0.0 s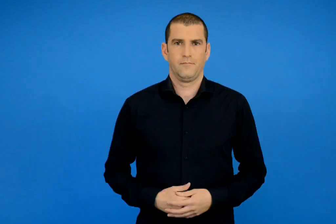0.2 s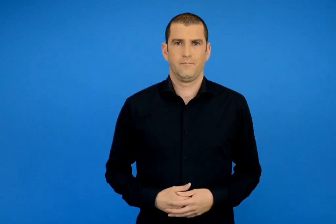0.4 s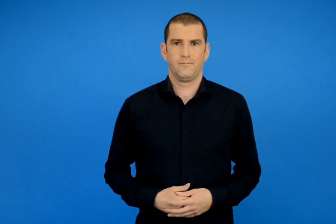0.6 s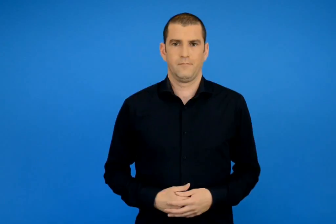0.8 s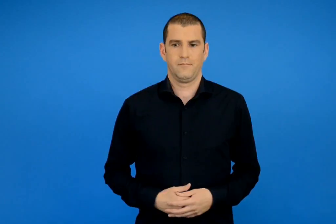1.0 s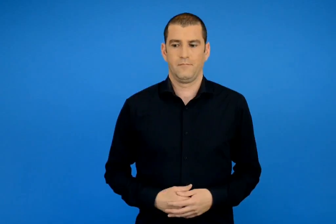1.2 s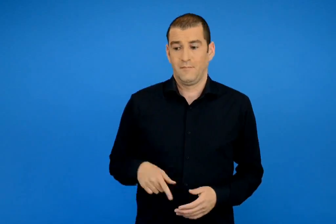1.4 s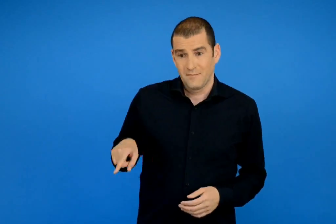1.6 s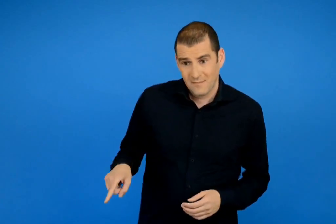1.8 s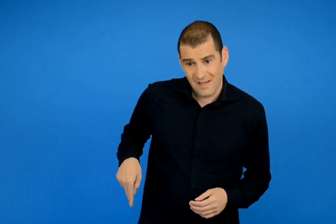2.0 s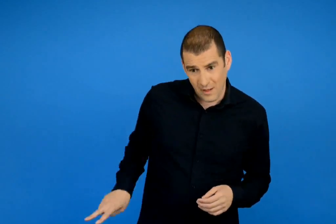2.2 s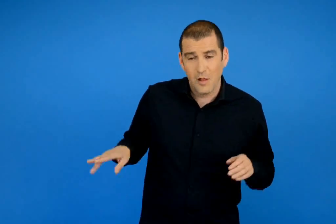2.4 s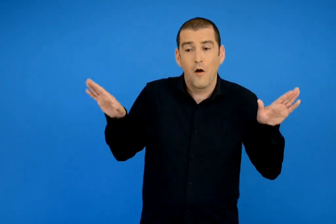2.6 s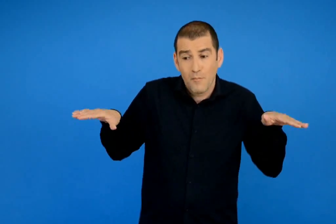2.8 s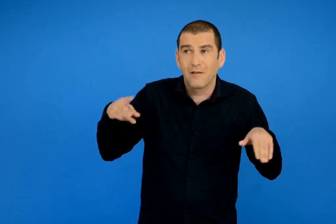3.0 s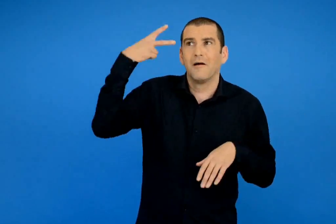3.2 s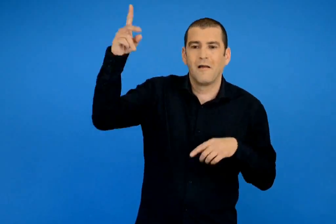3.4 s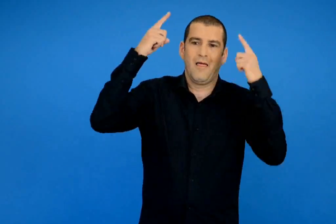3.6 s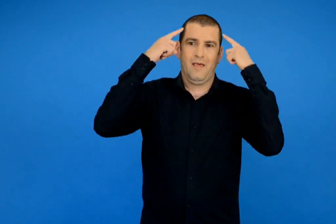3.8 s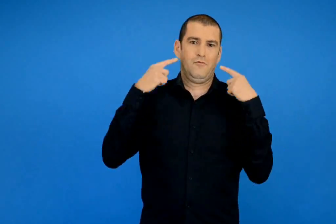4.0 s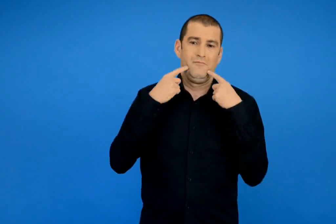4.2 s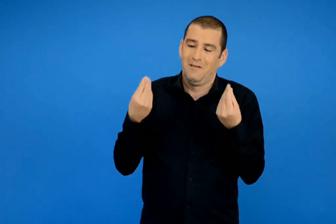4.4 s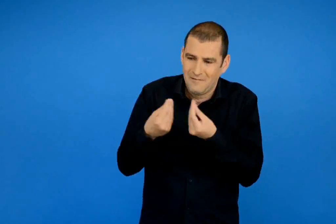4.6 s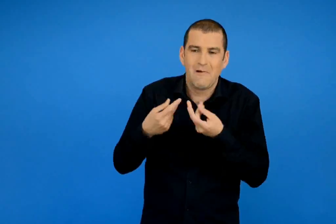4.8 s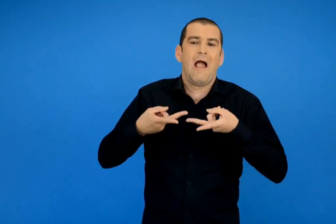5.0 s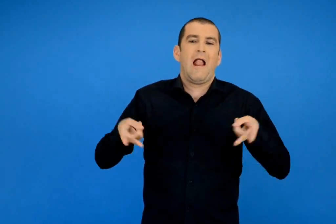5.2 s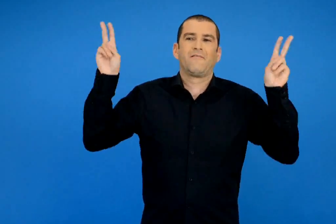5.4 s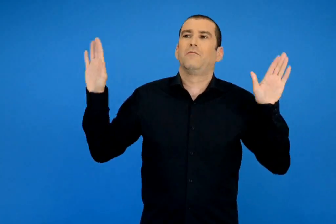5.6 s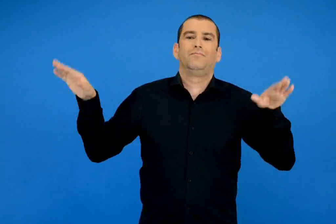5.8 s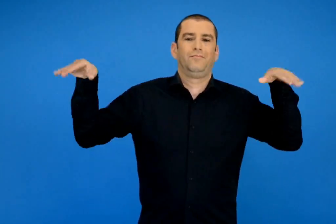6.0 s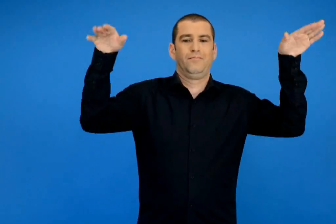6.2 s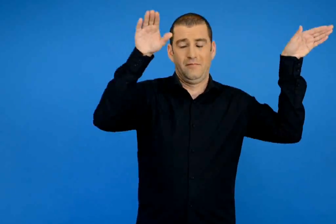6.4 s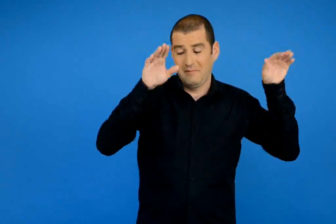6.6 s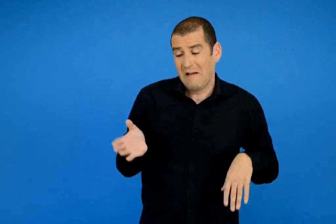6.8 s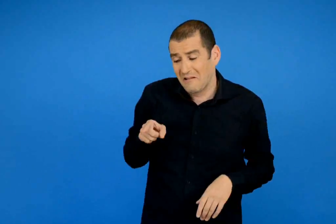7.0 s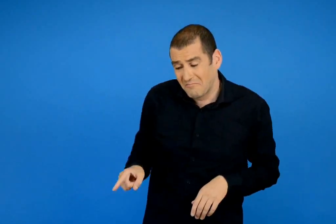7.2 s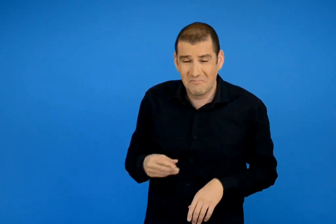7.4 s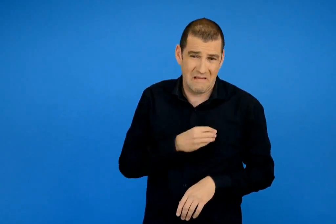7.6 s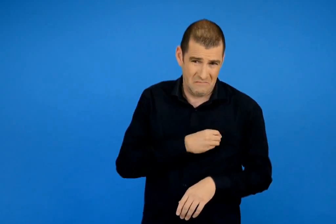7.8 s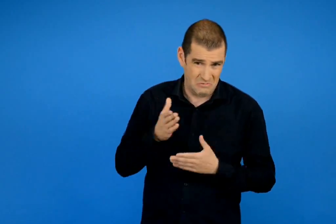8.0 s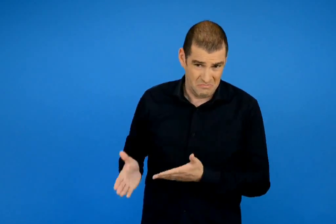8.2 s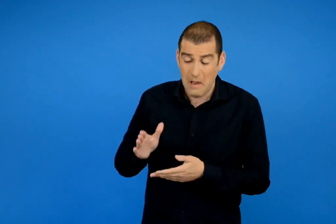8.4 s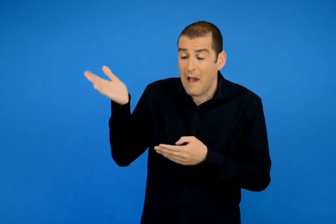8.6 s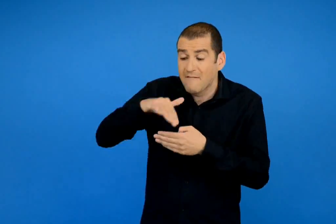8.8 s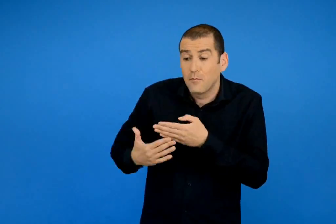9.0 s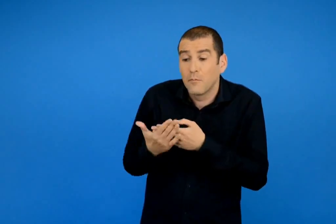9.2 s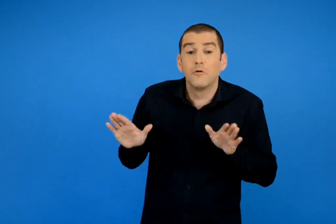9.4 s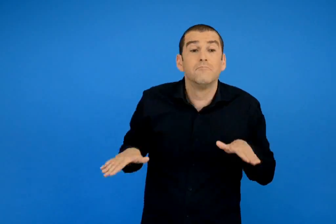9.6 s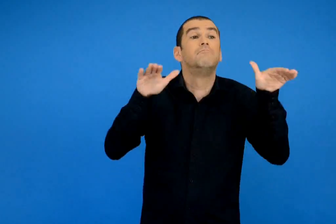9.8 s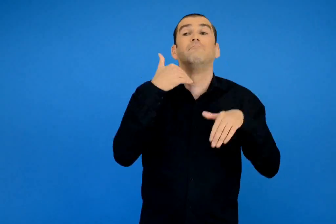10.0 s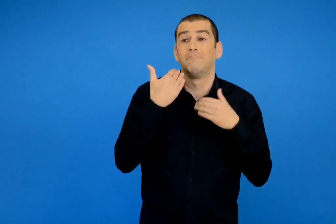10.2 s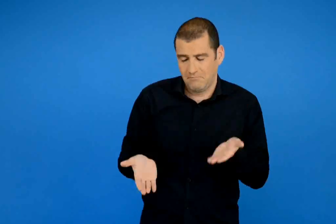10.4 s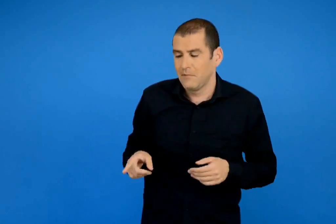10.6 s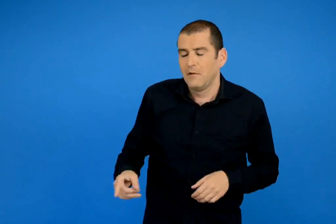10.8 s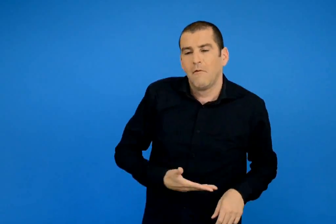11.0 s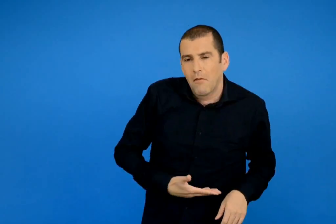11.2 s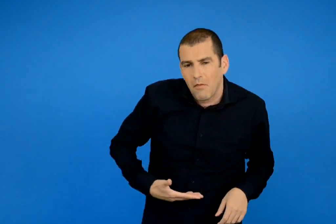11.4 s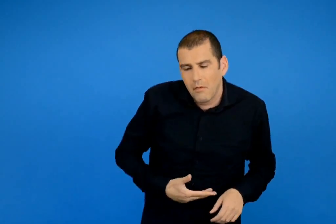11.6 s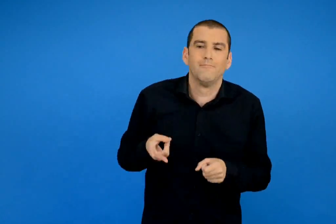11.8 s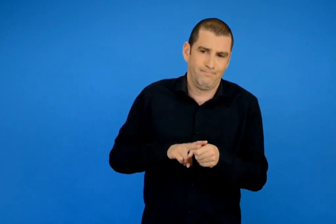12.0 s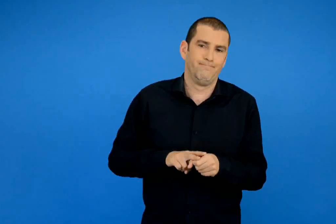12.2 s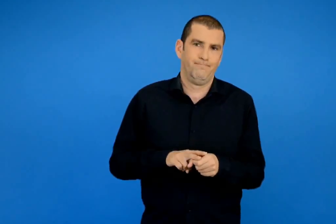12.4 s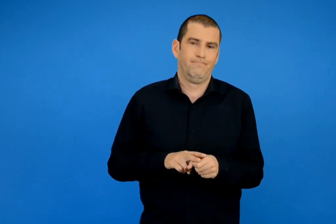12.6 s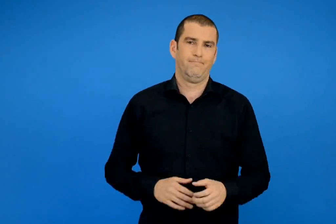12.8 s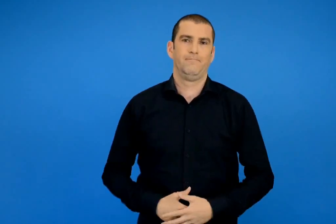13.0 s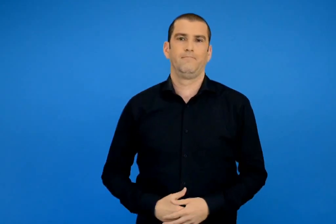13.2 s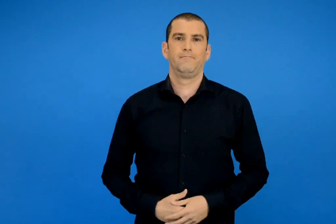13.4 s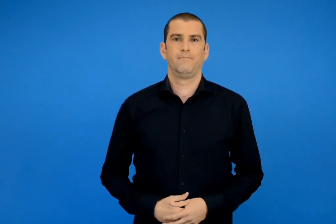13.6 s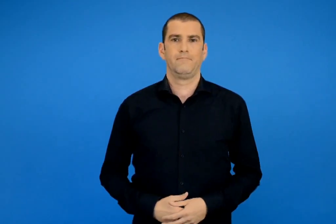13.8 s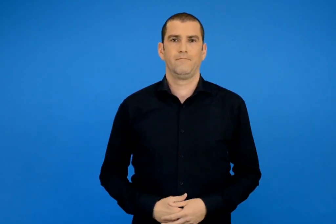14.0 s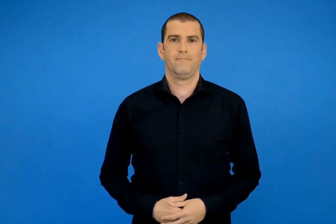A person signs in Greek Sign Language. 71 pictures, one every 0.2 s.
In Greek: είναι πουλάκια του θεού και πετάνε ελευθέρα στον αέρα τούτο το καημένο αν δεν μπορέσει να πετάξει ως αύριο το πρωί καθώς είναι νηστικό και πεινασμένο θα ψοφήσει
